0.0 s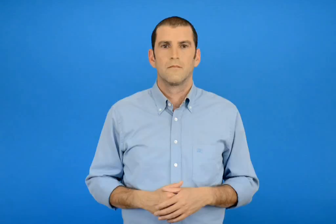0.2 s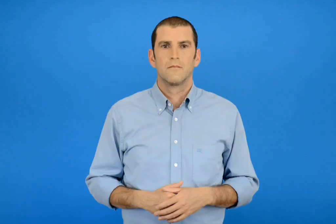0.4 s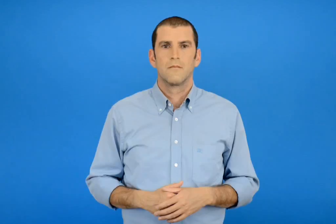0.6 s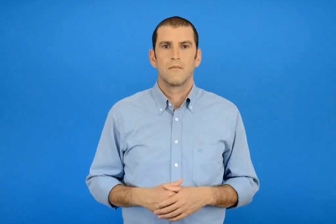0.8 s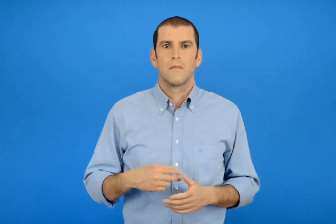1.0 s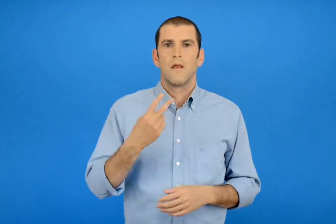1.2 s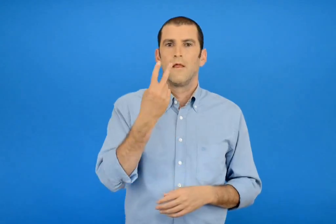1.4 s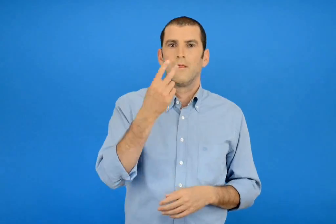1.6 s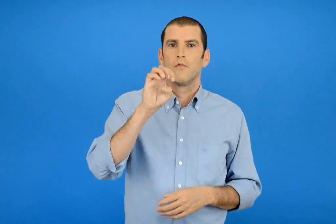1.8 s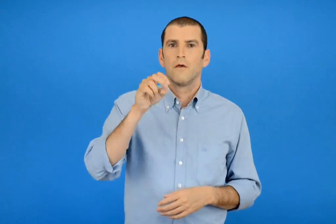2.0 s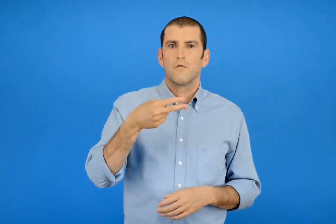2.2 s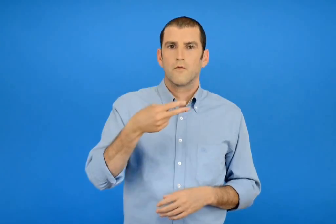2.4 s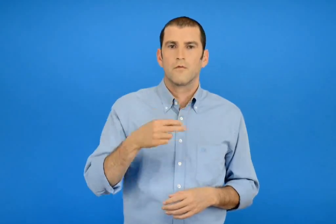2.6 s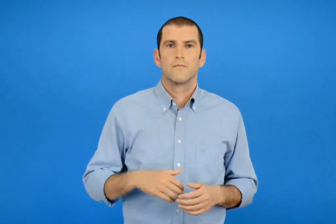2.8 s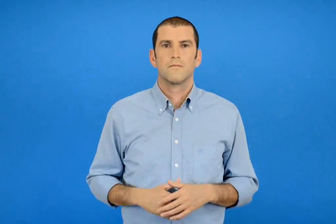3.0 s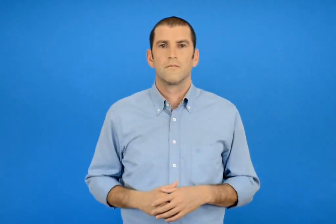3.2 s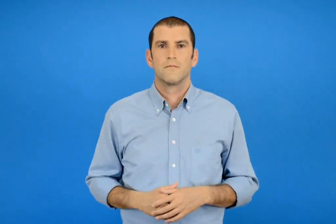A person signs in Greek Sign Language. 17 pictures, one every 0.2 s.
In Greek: 200
